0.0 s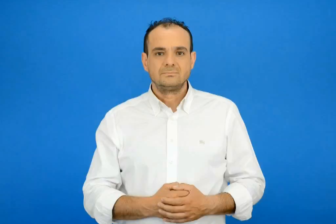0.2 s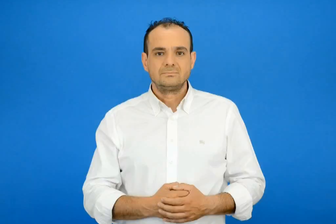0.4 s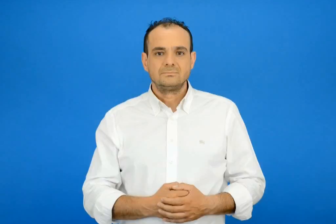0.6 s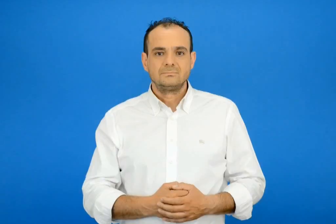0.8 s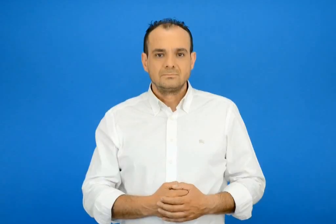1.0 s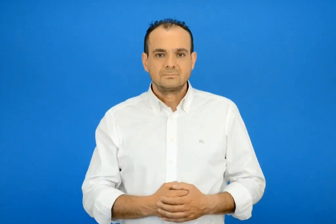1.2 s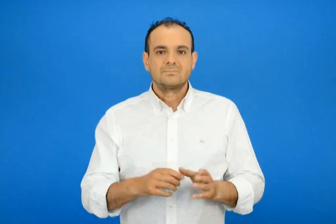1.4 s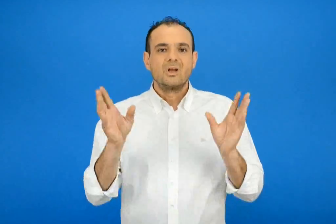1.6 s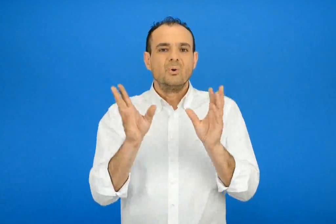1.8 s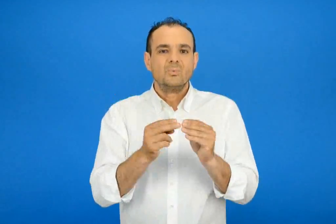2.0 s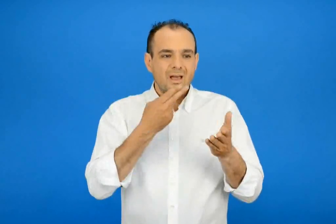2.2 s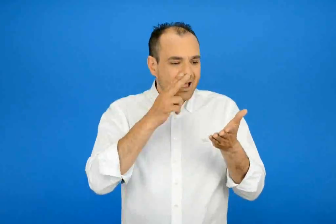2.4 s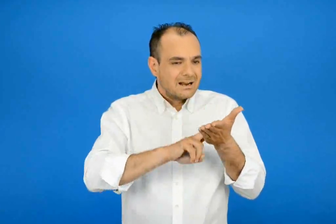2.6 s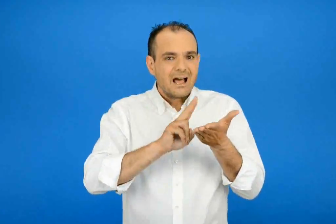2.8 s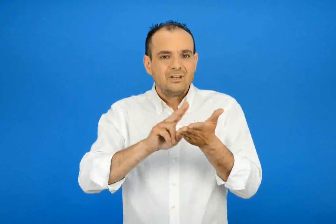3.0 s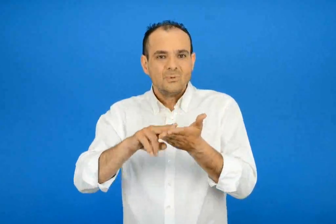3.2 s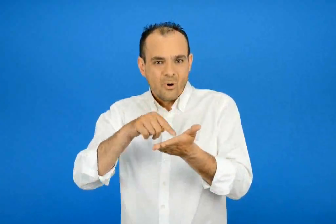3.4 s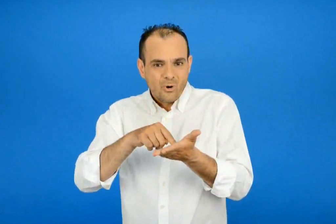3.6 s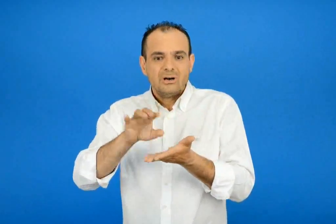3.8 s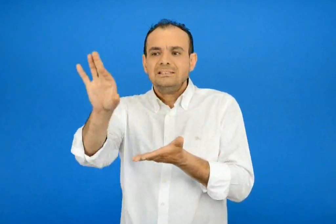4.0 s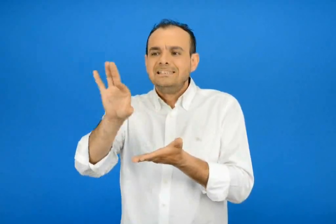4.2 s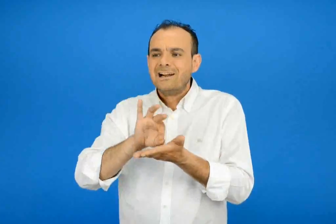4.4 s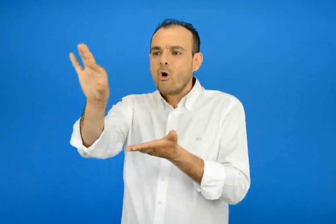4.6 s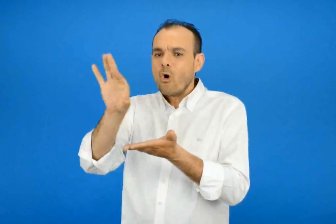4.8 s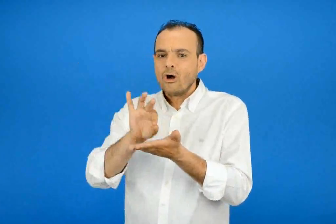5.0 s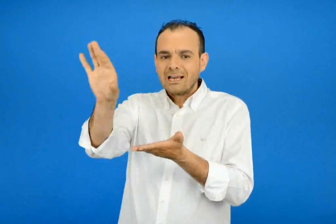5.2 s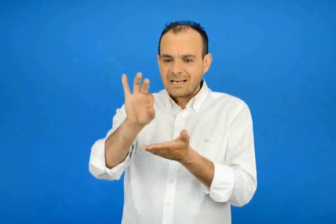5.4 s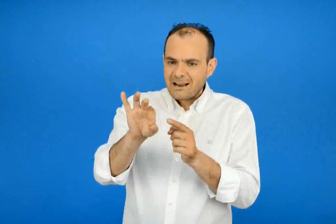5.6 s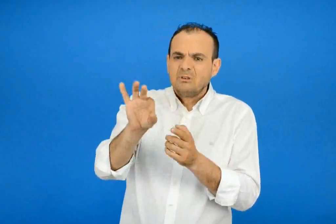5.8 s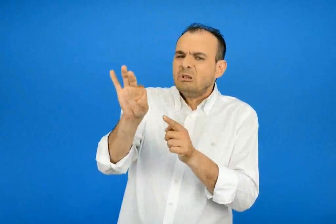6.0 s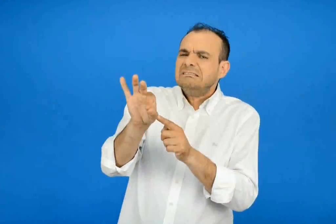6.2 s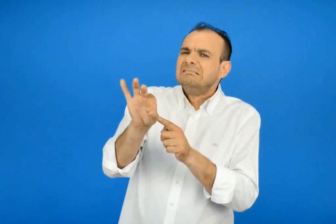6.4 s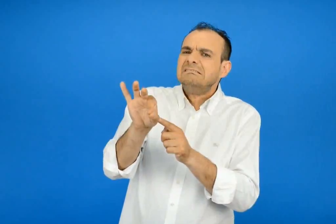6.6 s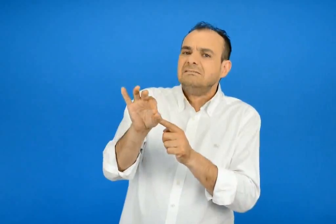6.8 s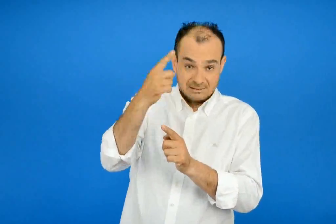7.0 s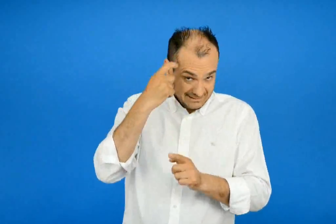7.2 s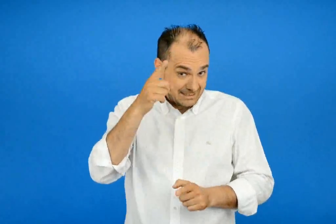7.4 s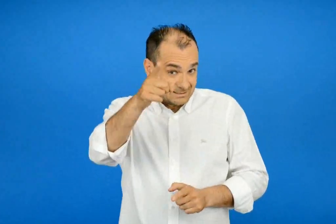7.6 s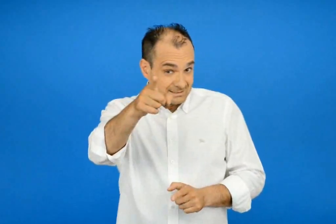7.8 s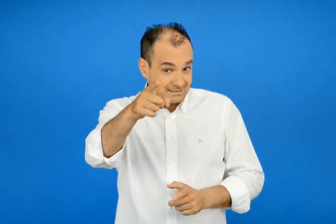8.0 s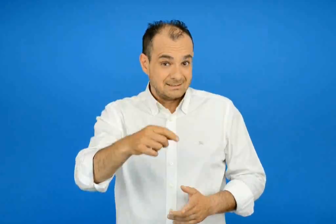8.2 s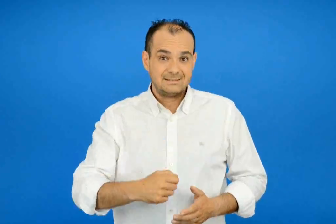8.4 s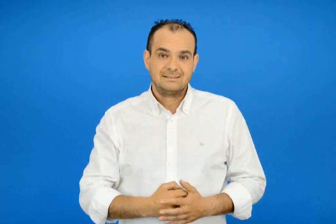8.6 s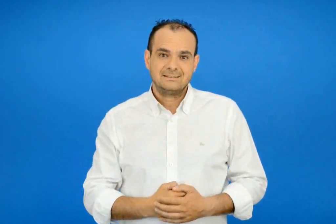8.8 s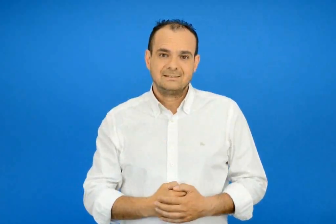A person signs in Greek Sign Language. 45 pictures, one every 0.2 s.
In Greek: ξέρεις τι είναι συλλογή γραμματοσήμων ;
